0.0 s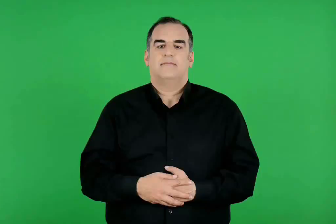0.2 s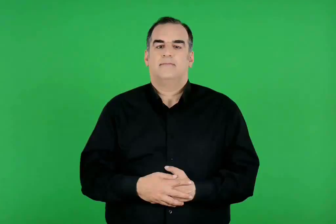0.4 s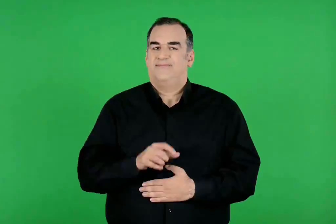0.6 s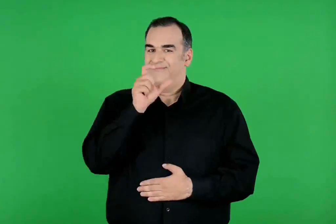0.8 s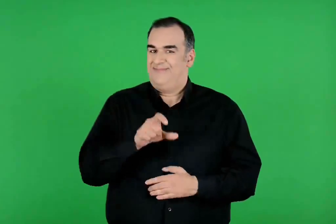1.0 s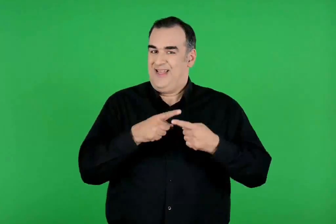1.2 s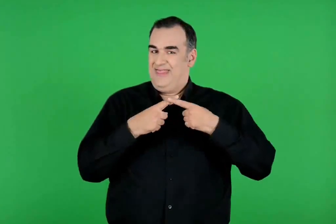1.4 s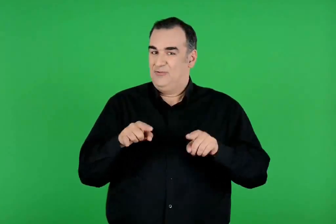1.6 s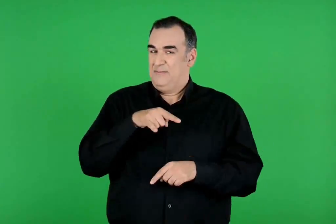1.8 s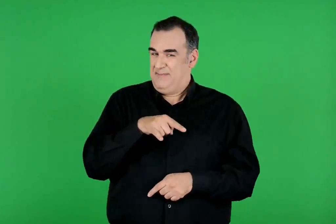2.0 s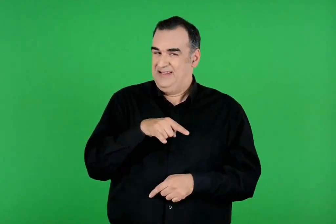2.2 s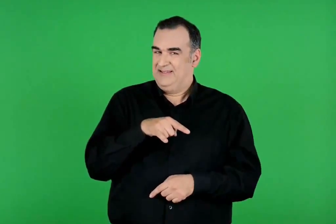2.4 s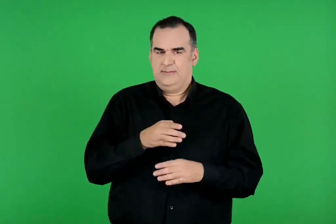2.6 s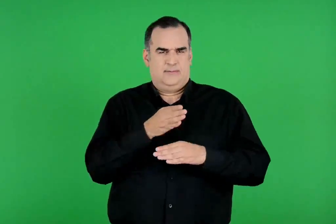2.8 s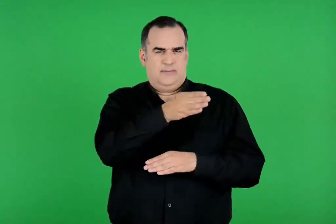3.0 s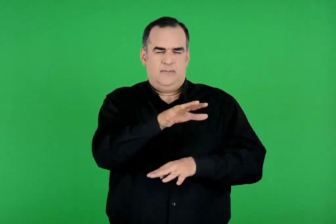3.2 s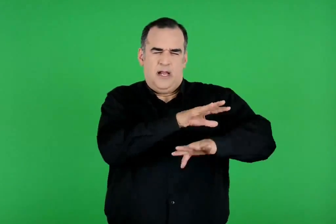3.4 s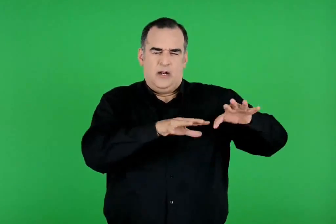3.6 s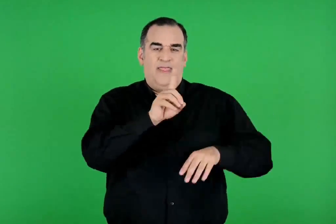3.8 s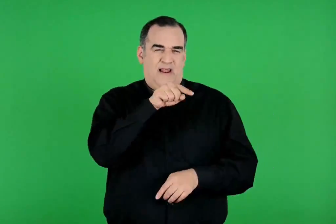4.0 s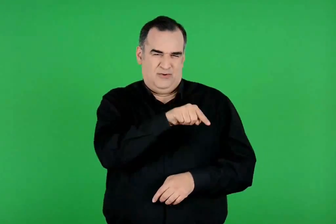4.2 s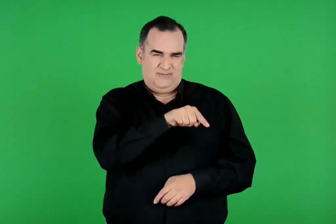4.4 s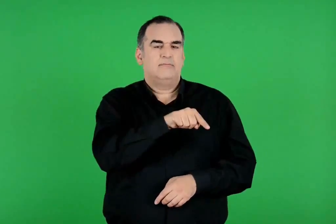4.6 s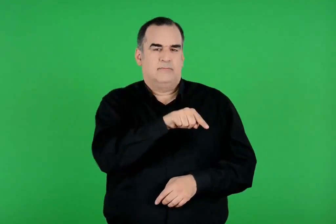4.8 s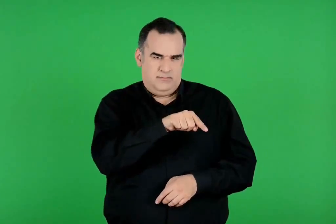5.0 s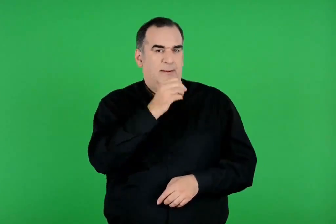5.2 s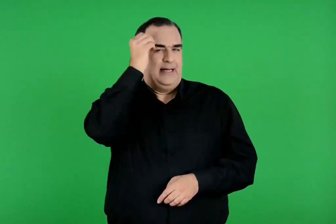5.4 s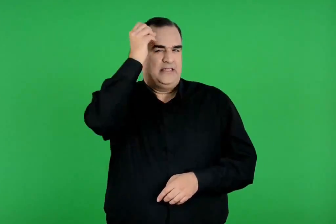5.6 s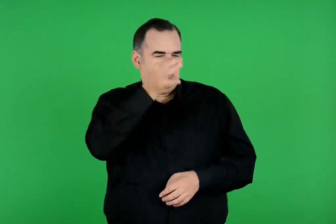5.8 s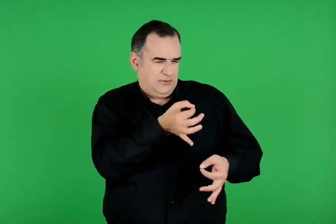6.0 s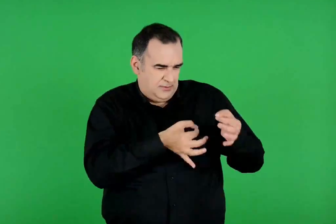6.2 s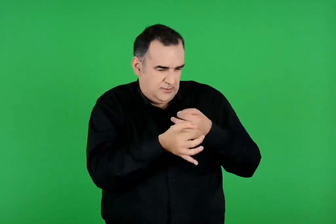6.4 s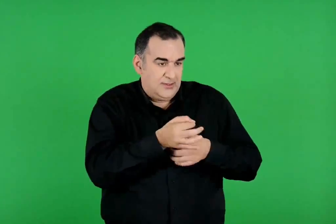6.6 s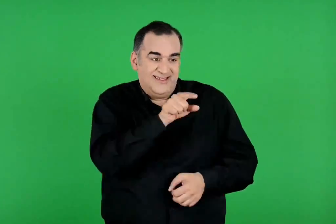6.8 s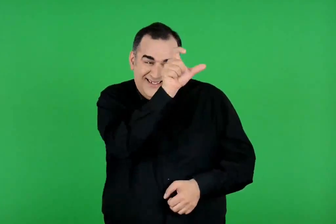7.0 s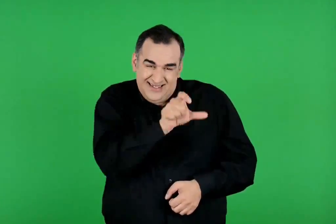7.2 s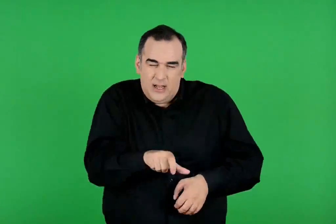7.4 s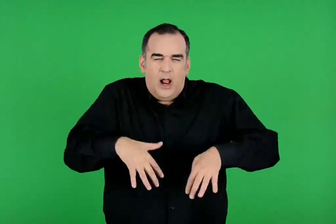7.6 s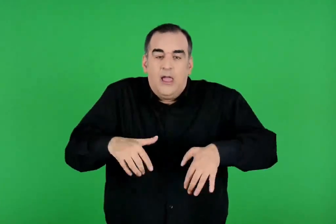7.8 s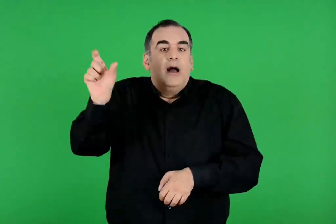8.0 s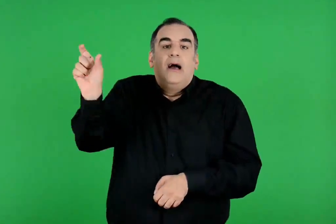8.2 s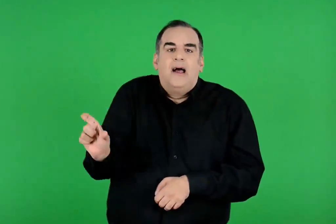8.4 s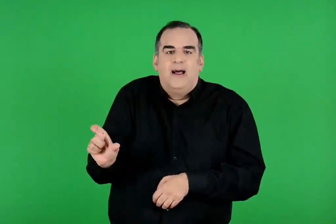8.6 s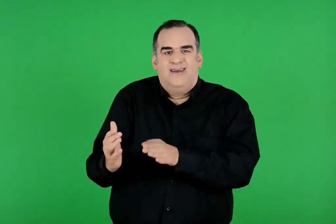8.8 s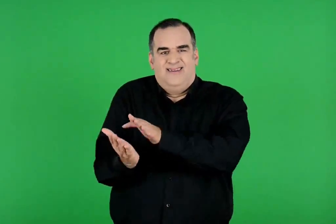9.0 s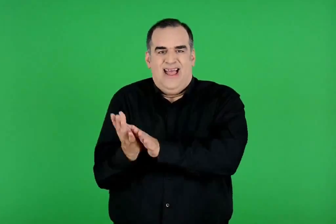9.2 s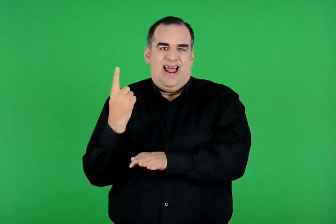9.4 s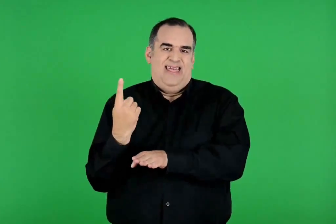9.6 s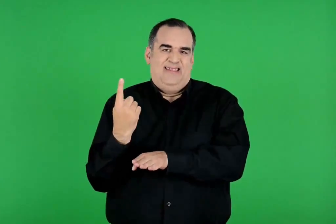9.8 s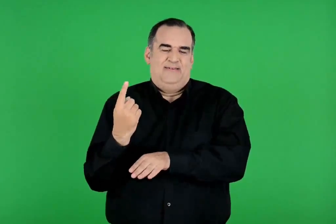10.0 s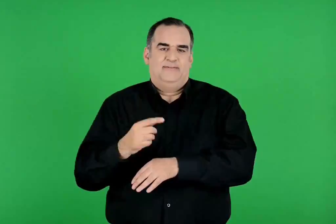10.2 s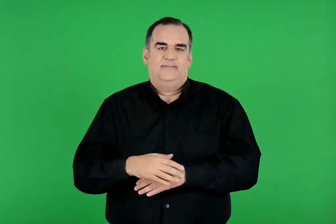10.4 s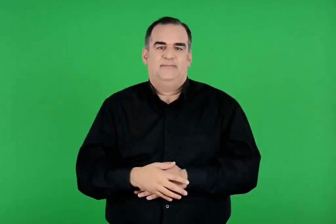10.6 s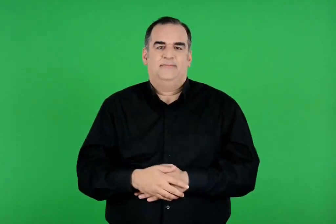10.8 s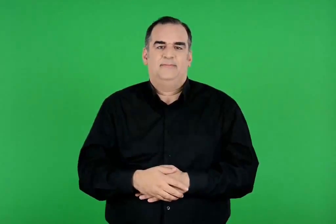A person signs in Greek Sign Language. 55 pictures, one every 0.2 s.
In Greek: ο θείος του όμως , ο πελίας , είχε πάρει χρησμό από το μαντείο των δελφών που του έλεγε να φοβάσαι τον μονοσάνδαλο
